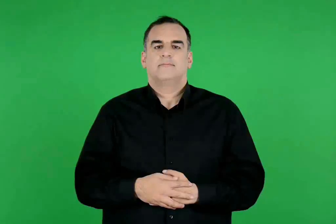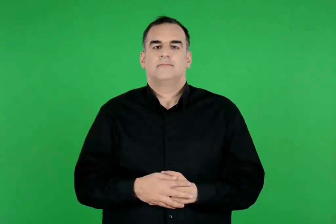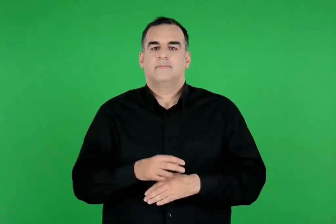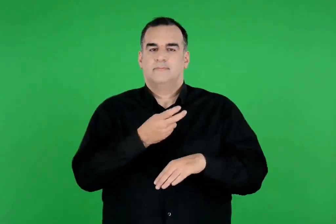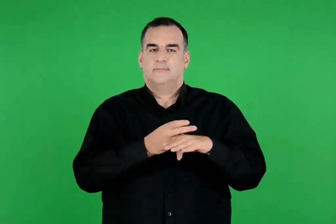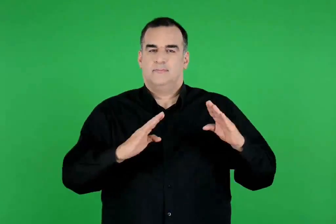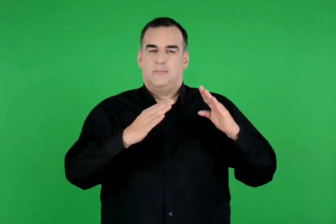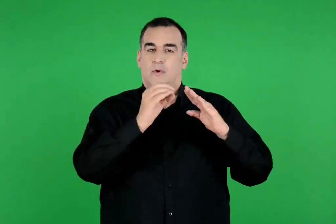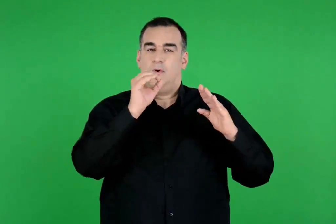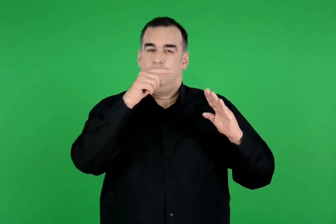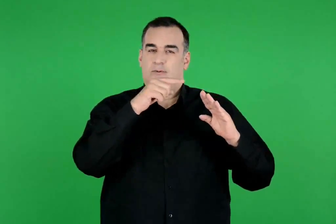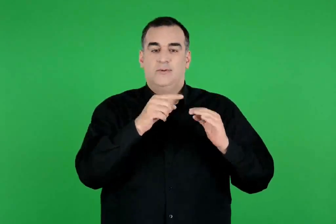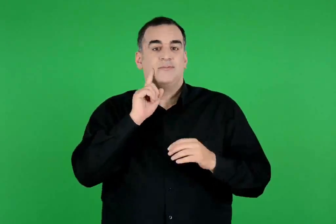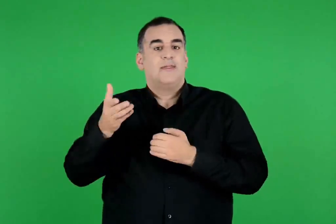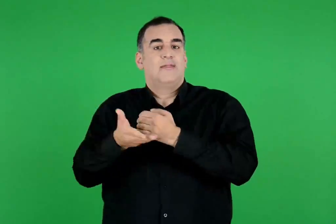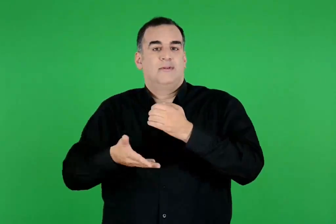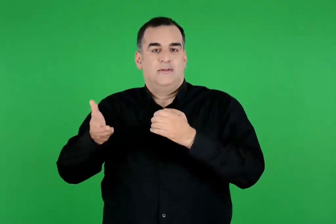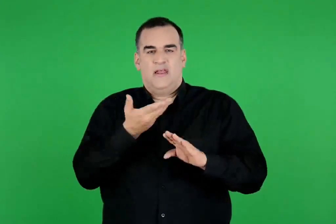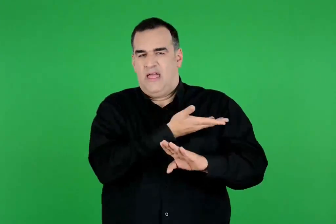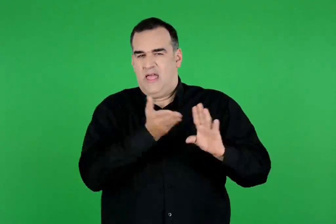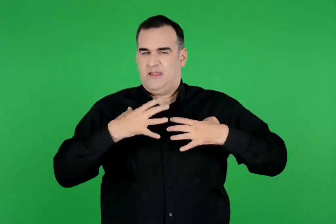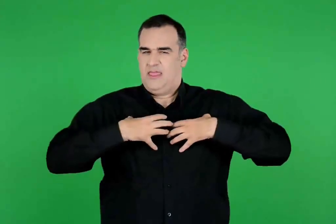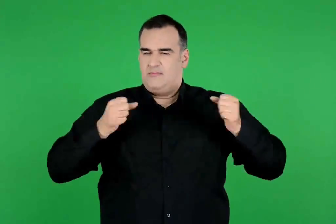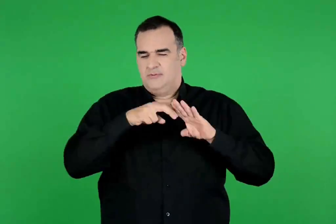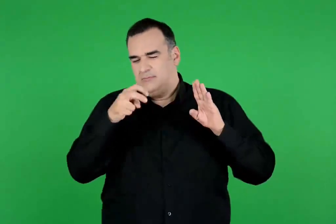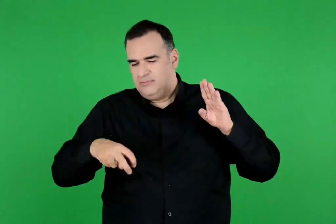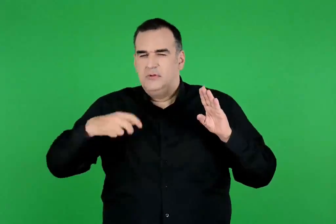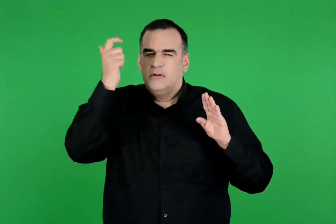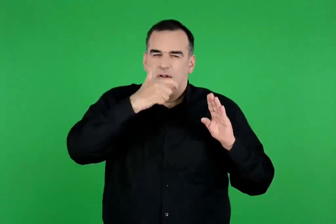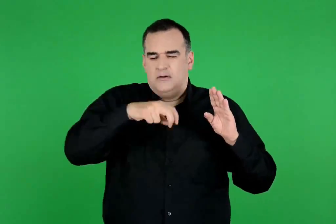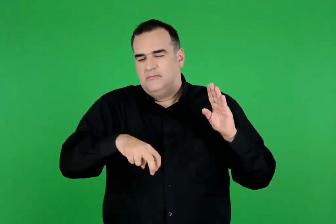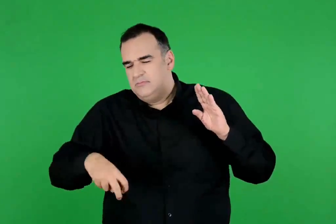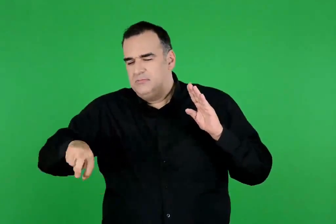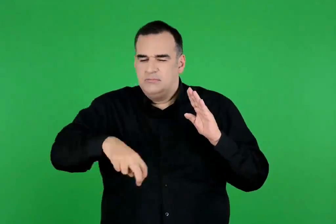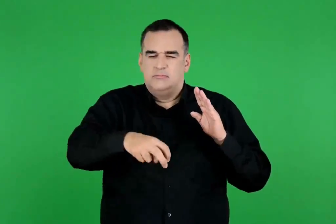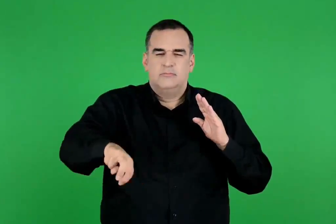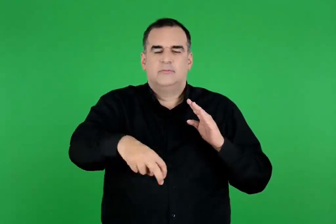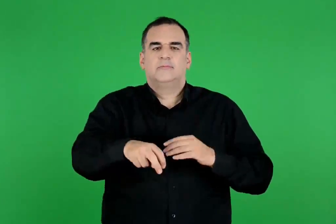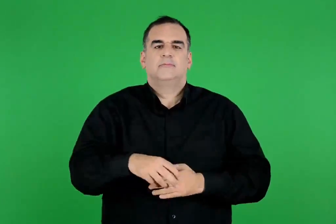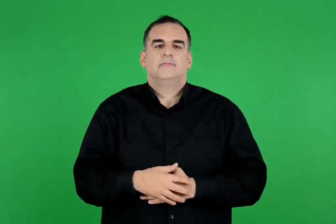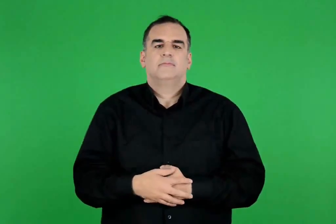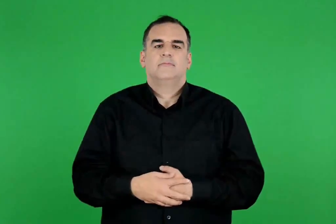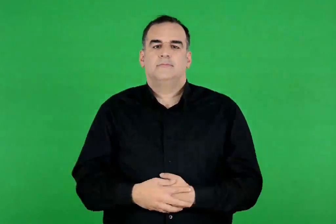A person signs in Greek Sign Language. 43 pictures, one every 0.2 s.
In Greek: θυμωμένη τότε η δήμητρα , έφυγε από τον όλυμπο κι άρχισε να τριγυρνάει κλαίγοντας στη γη
